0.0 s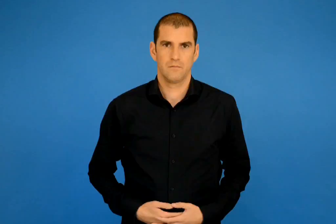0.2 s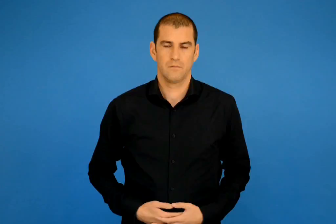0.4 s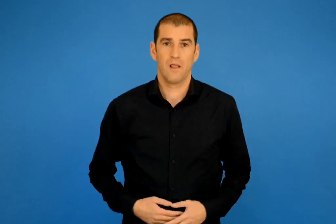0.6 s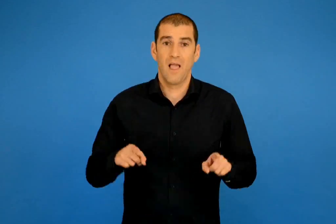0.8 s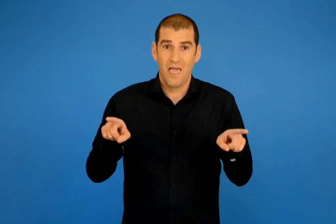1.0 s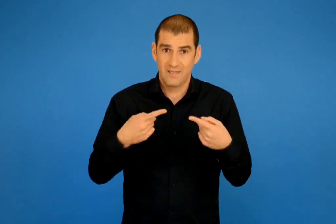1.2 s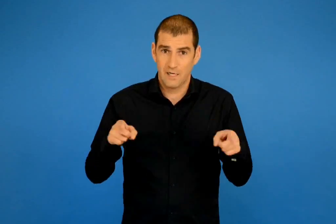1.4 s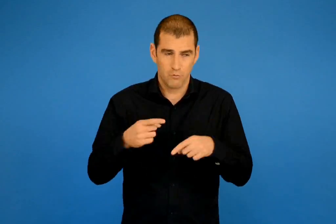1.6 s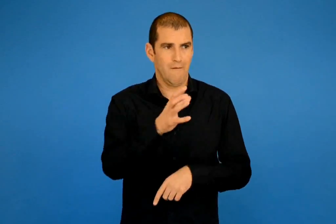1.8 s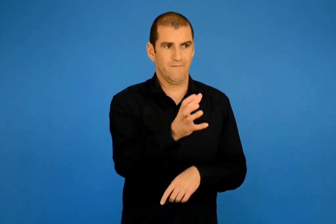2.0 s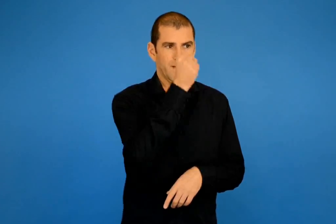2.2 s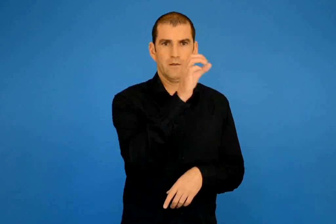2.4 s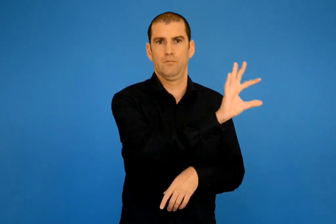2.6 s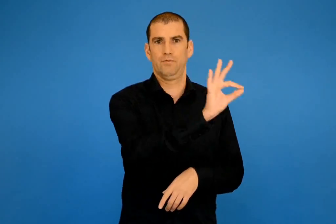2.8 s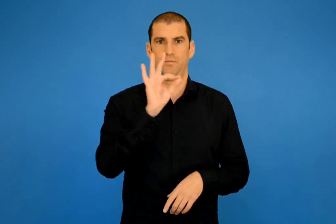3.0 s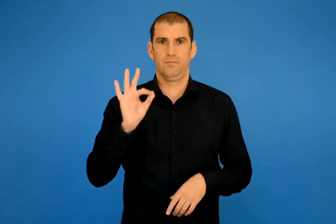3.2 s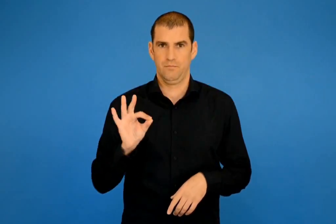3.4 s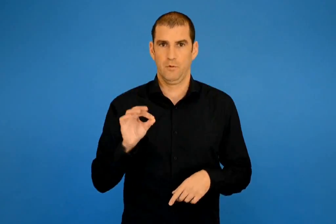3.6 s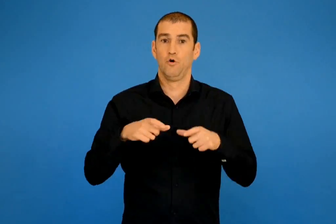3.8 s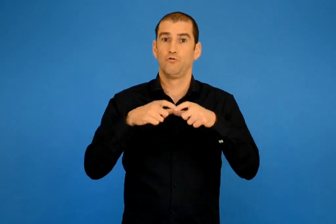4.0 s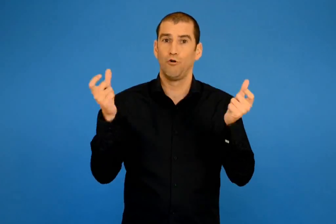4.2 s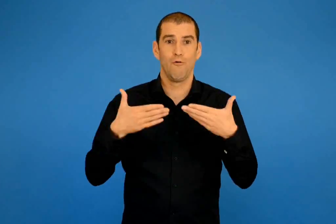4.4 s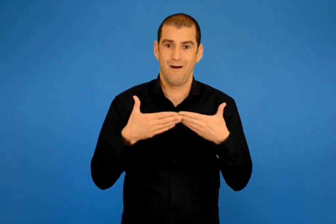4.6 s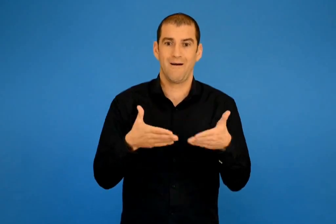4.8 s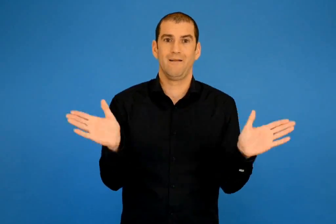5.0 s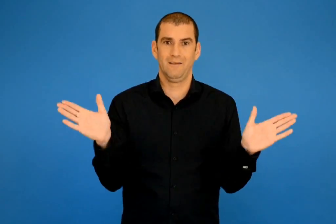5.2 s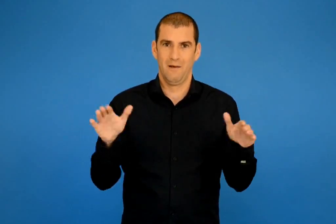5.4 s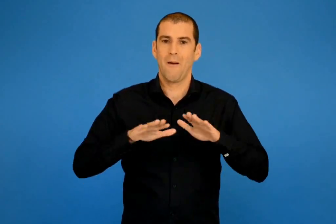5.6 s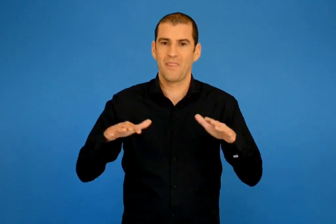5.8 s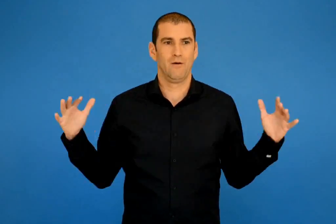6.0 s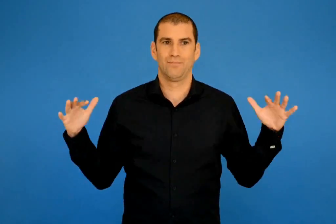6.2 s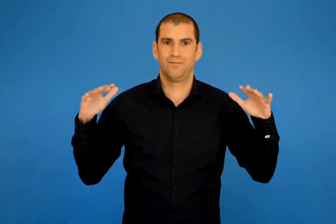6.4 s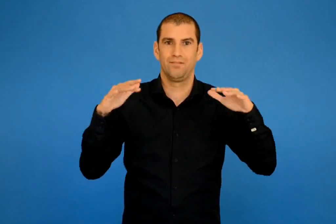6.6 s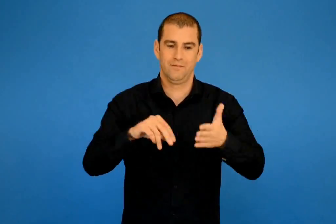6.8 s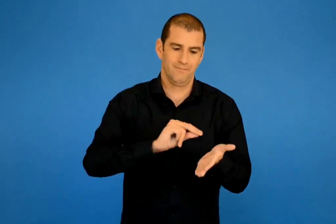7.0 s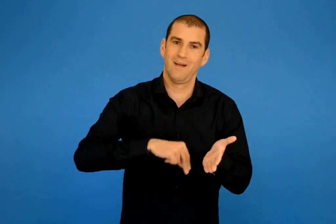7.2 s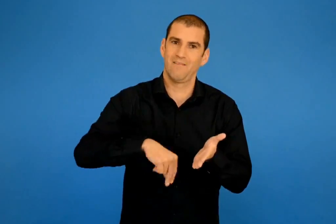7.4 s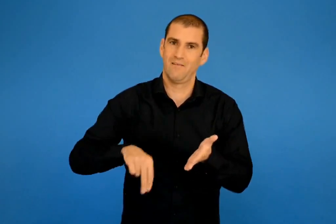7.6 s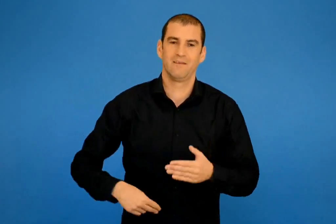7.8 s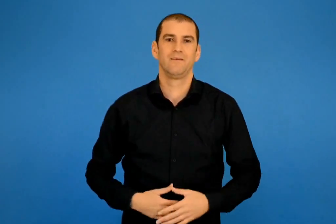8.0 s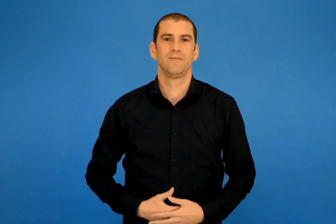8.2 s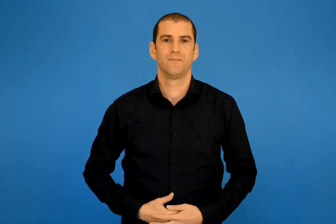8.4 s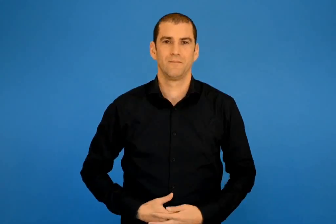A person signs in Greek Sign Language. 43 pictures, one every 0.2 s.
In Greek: ηύραν και δάσκαλο και τον διόρισαν άνοιξαν το σχολείο και πήραν τα παιδιά τους και τα έγραψαν
